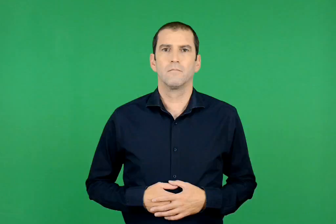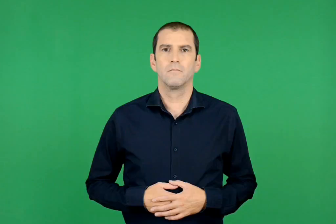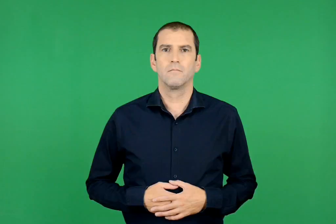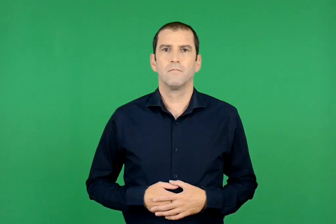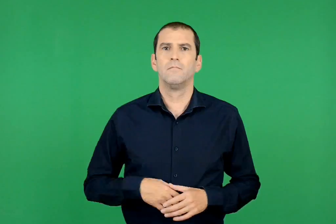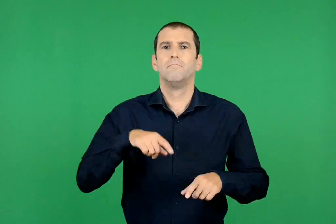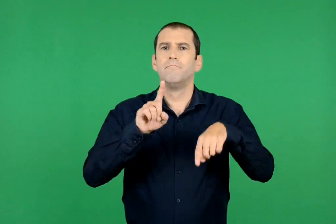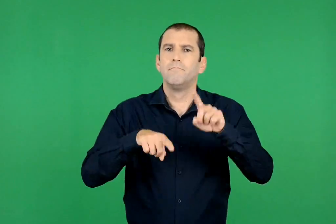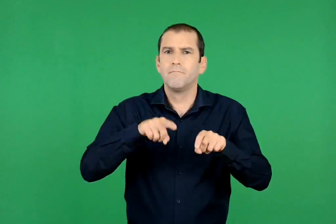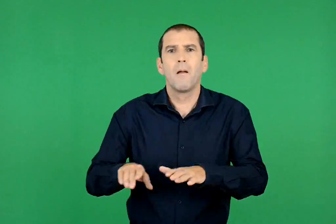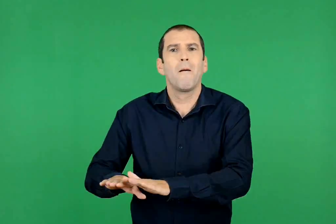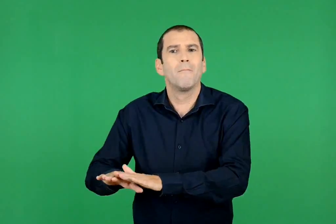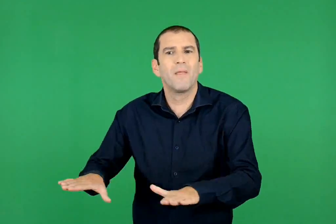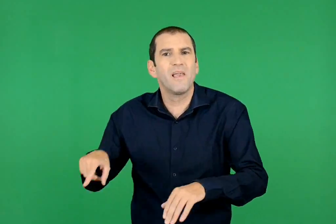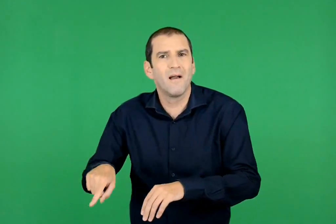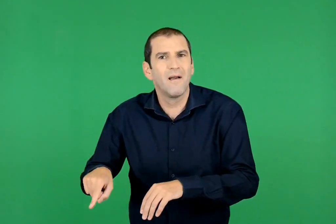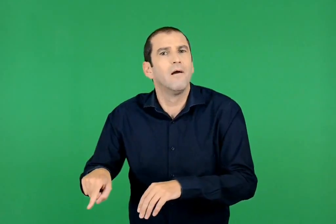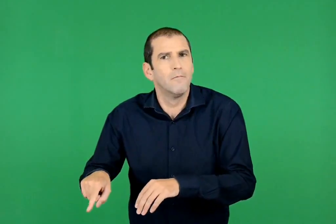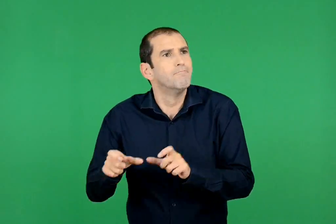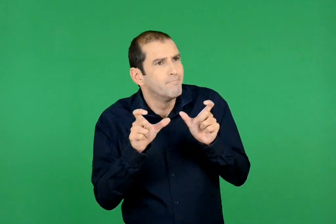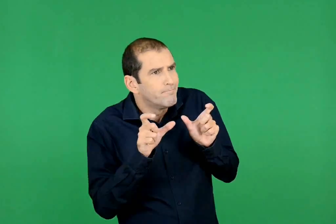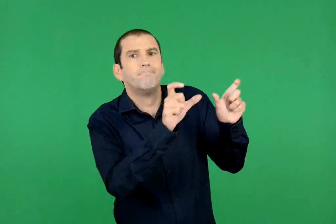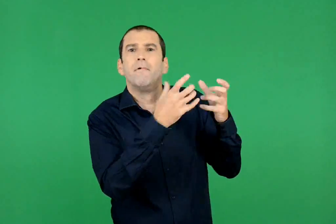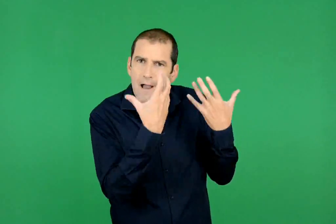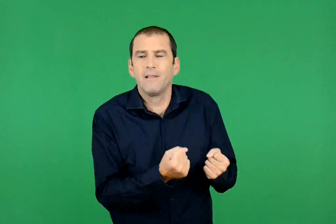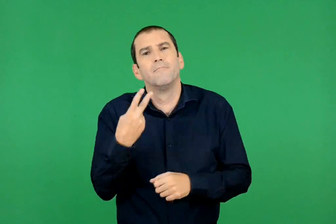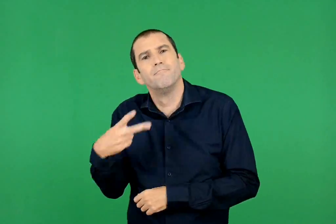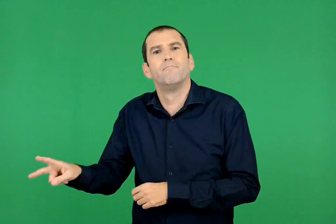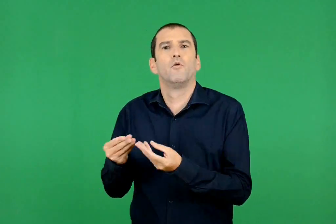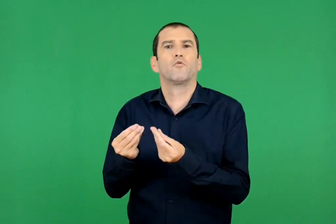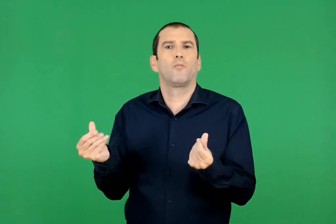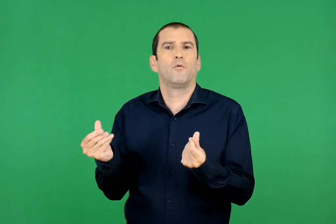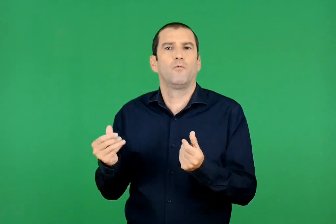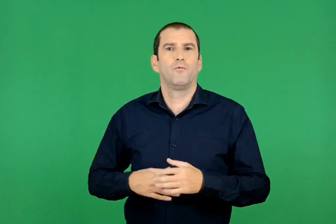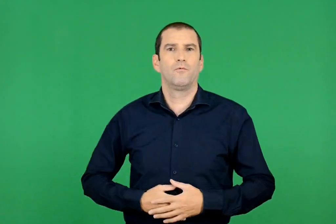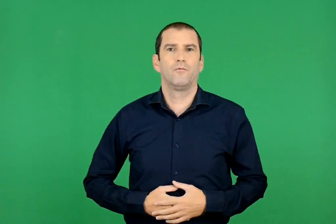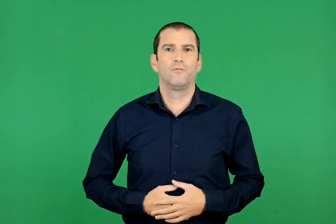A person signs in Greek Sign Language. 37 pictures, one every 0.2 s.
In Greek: ορισμένες φορές αντιστέκονταν και τα παιδιά με τον δικό τους τρόπο
